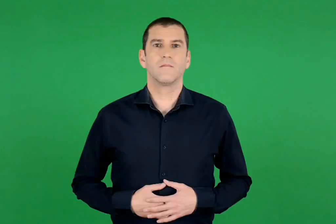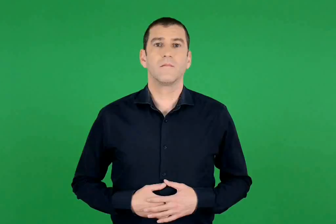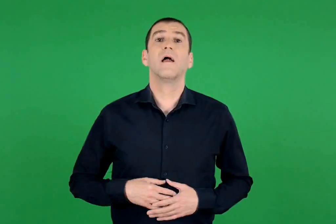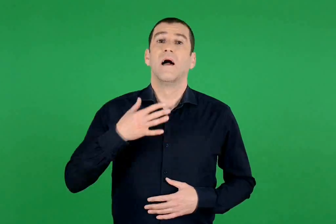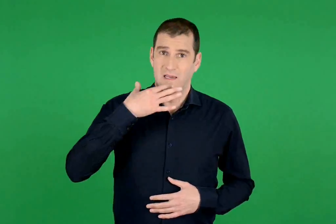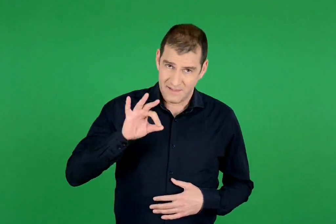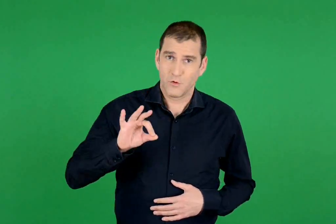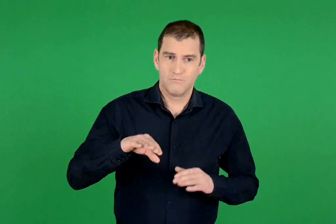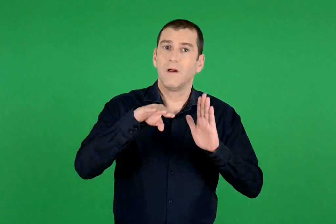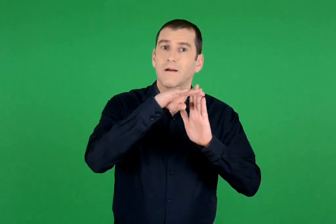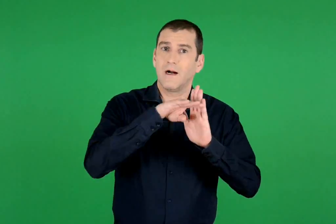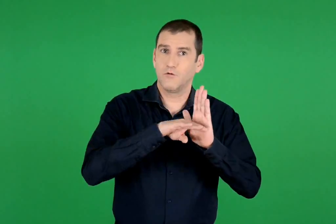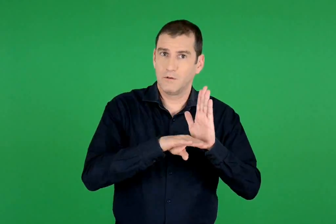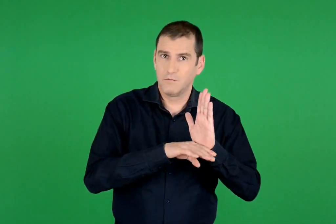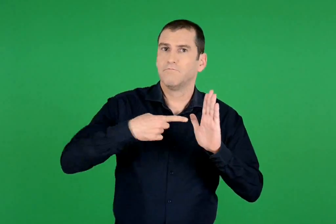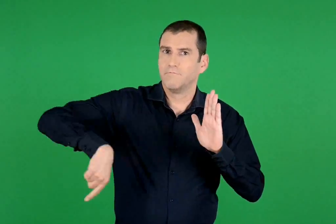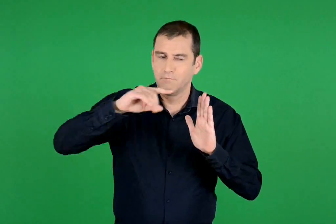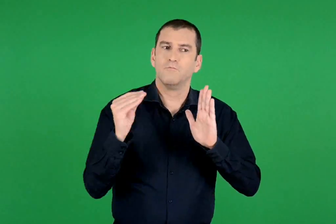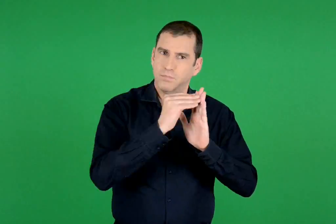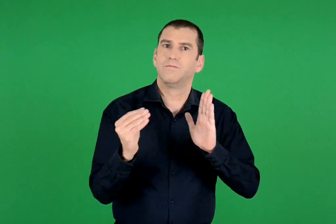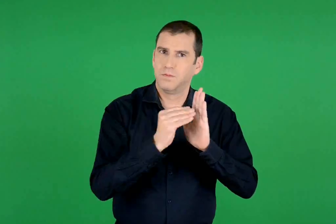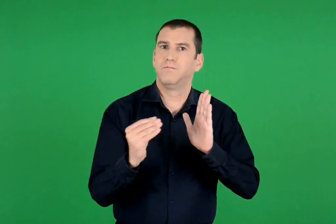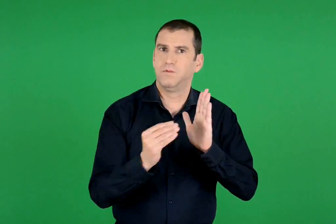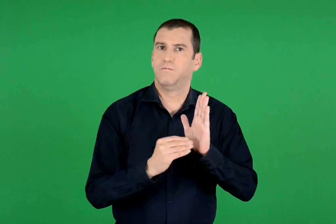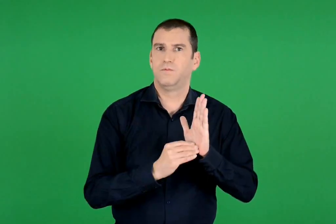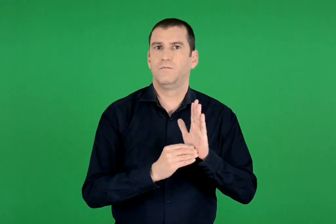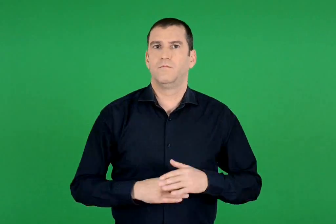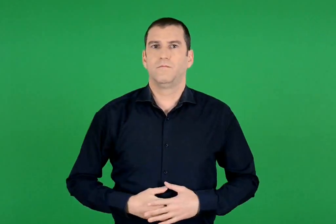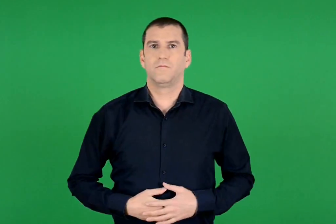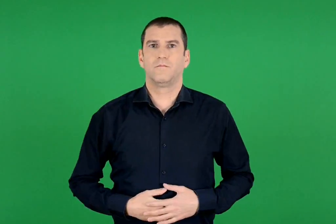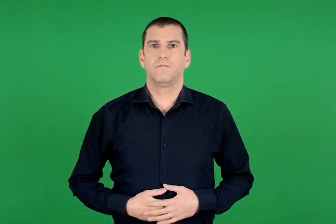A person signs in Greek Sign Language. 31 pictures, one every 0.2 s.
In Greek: για αυτό βάζουμε κανόνες
